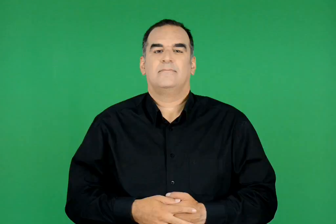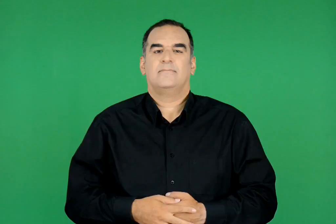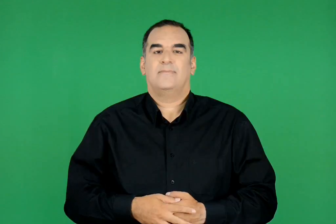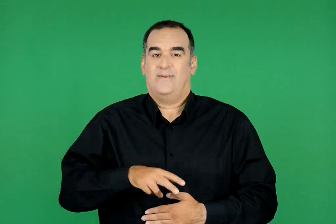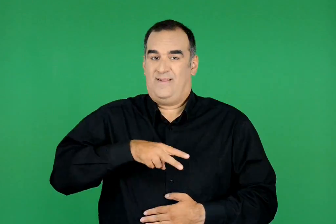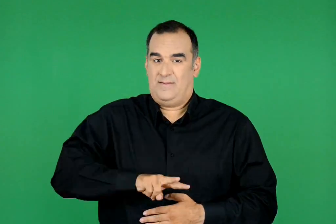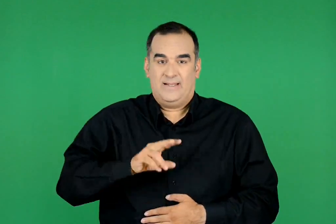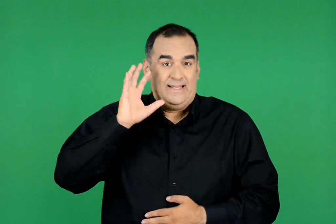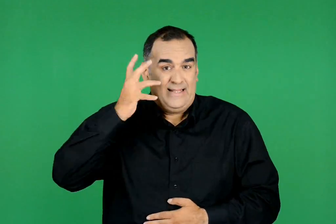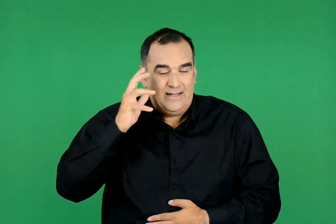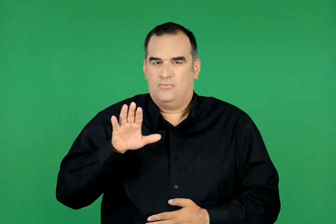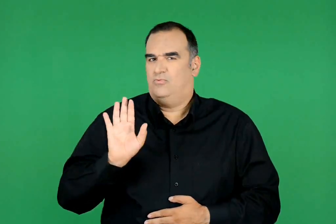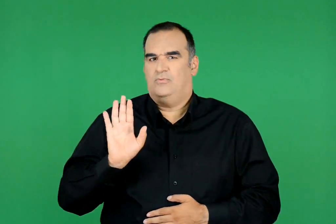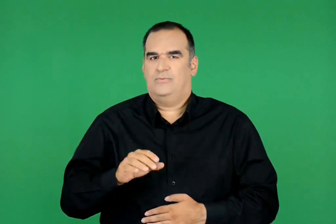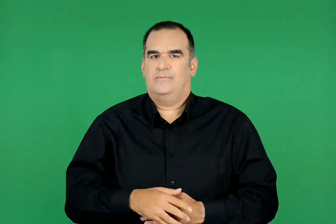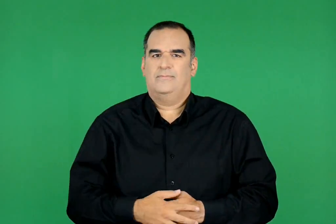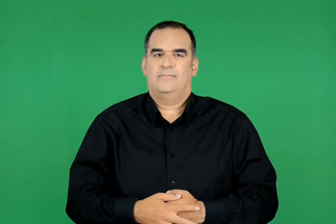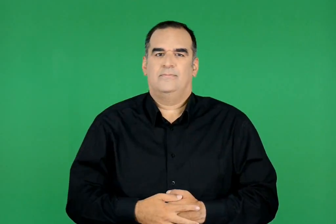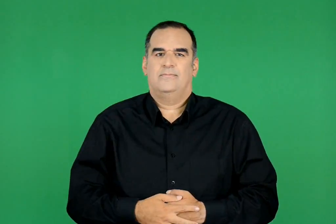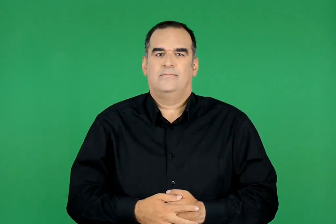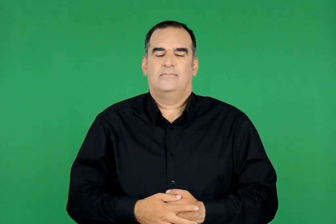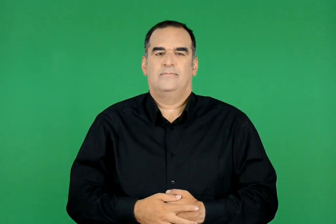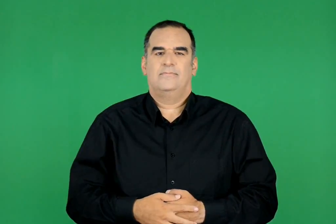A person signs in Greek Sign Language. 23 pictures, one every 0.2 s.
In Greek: δεν είναι τρελοί οι δίδυμοι
